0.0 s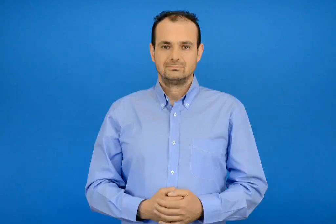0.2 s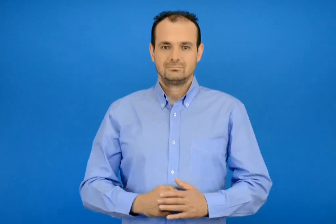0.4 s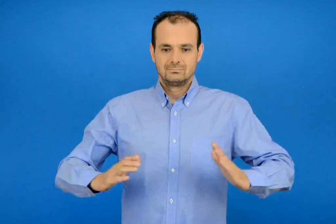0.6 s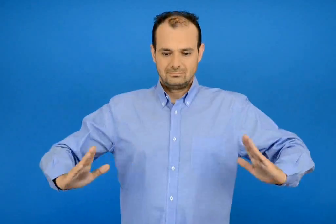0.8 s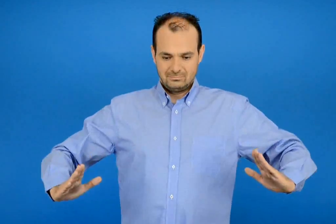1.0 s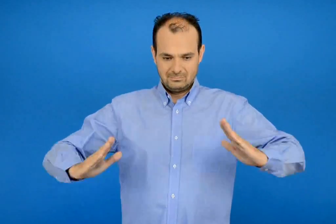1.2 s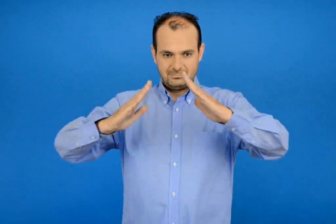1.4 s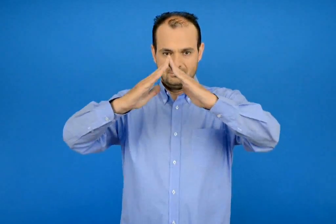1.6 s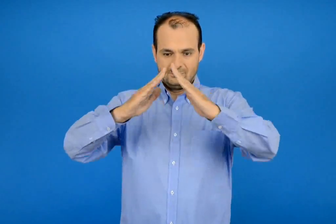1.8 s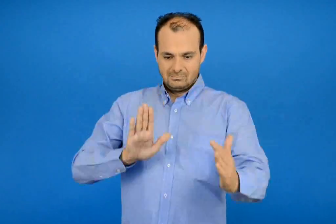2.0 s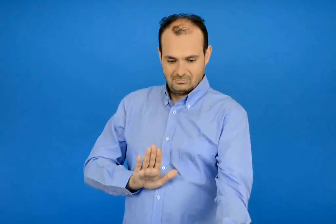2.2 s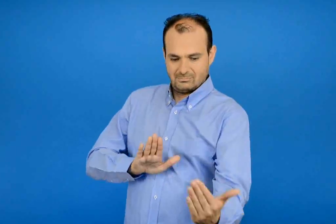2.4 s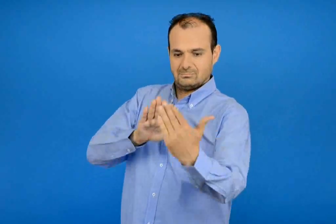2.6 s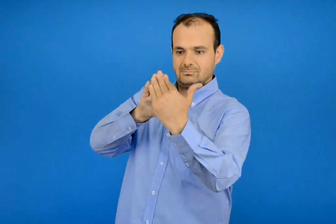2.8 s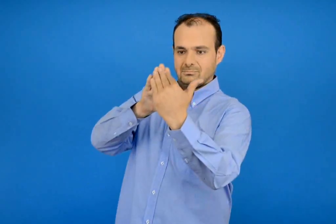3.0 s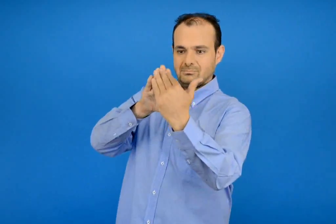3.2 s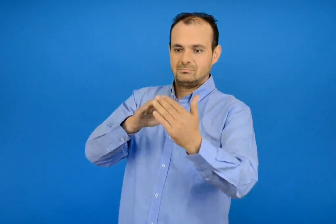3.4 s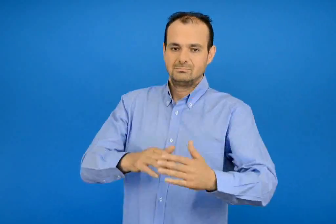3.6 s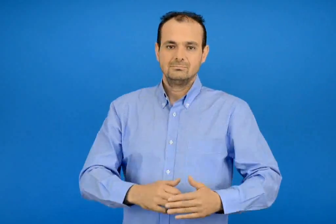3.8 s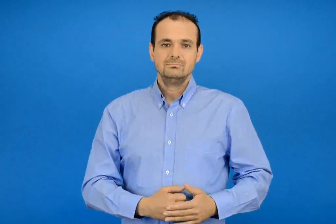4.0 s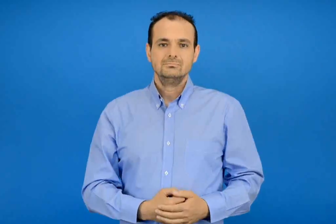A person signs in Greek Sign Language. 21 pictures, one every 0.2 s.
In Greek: πυραμίδα
